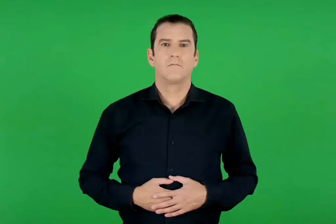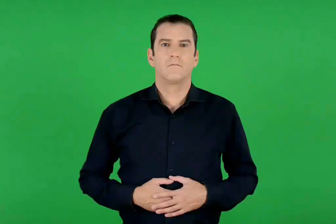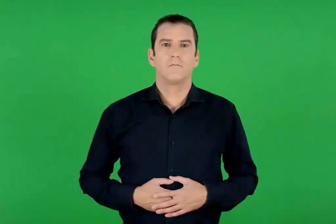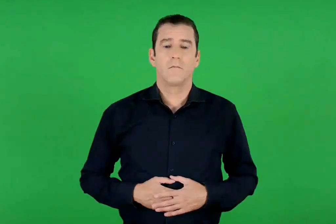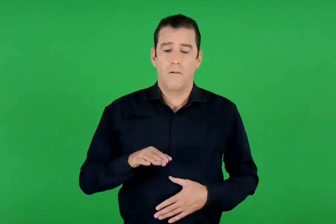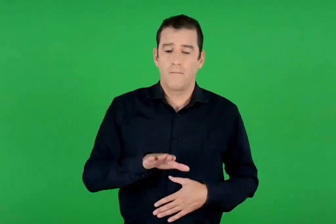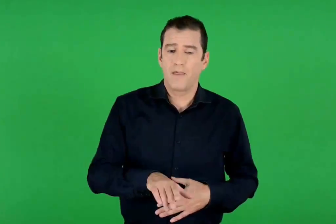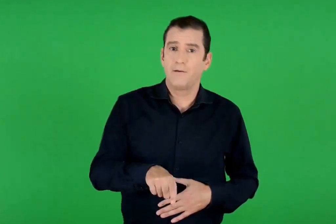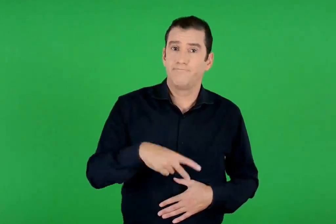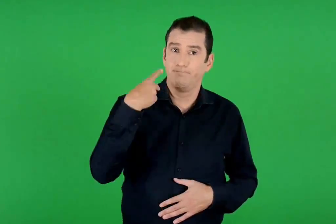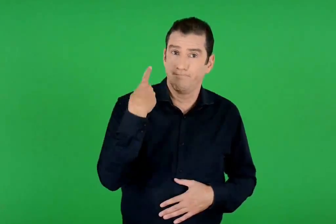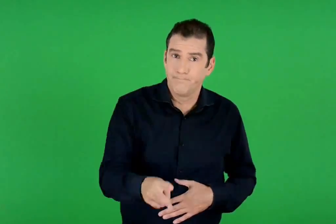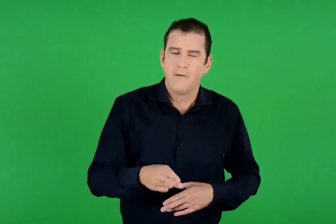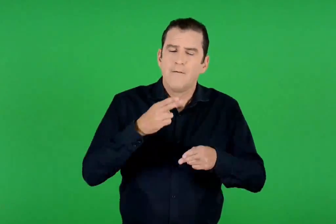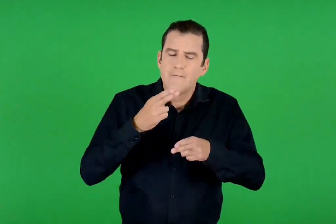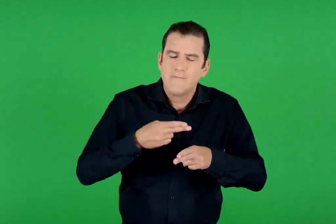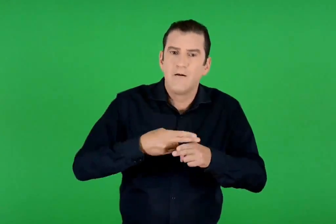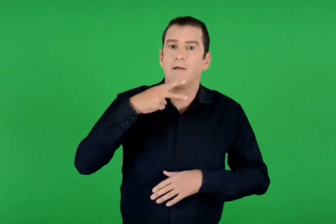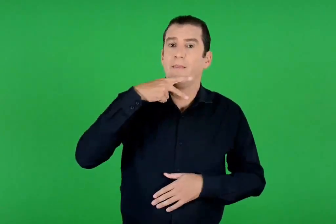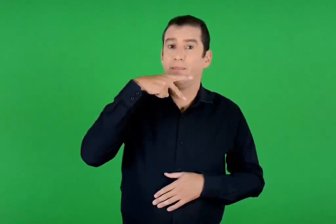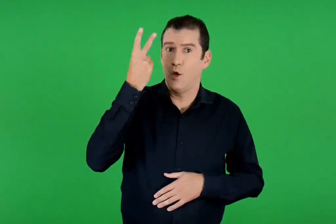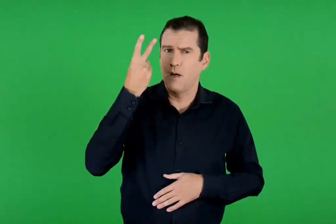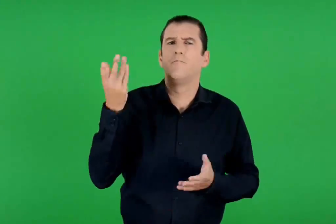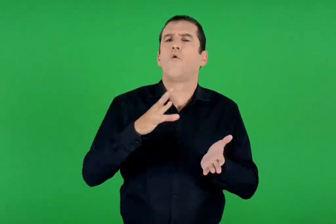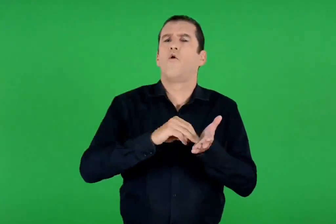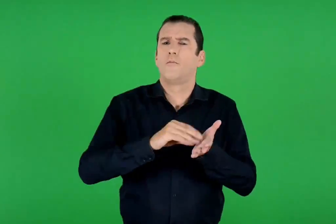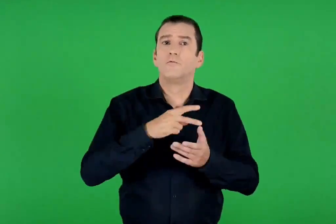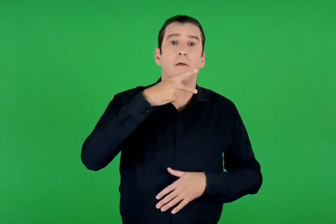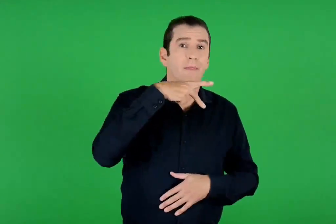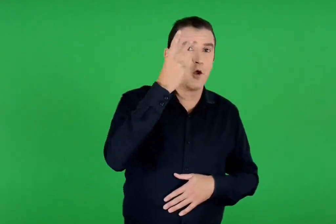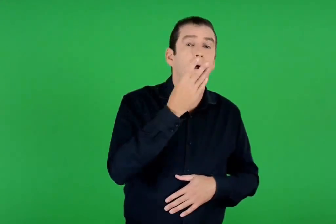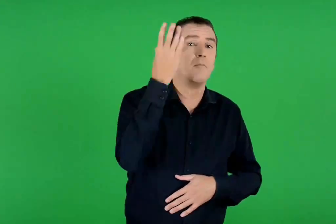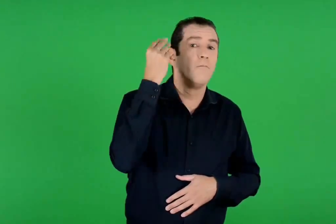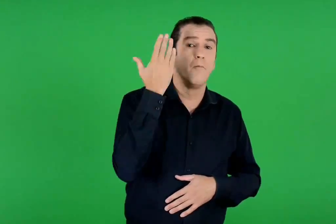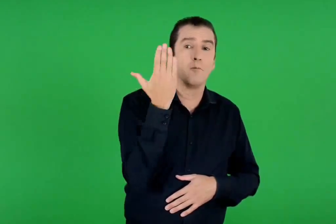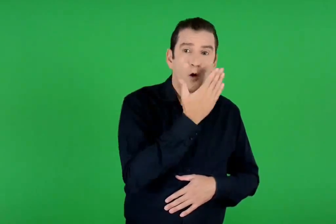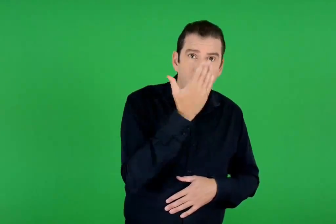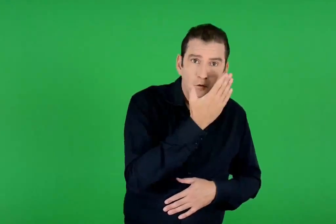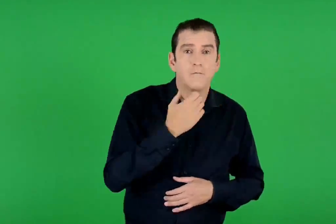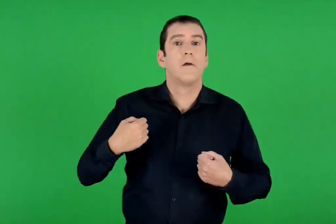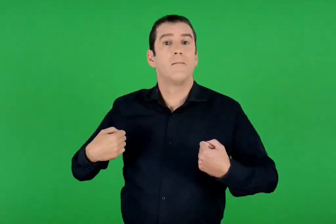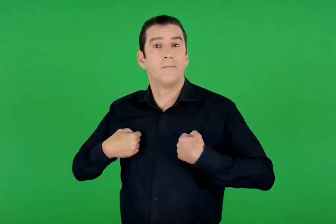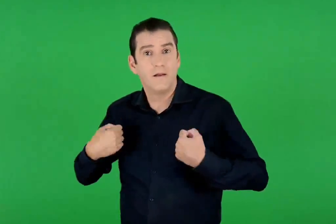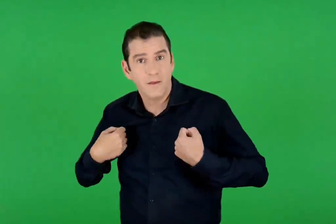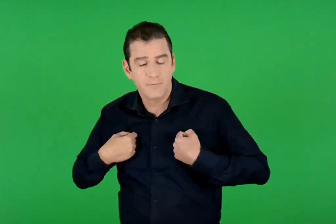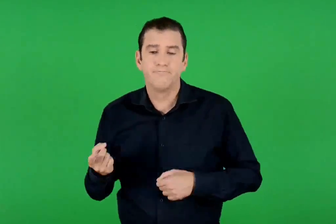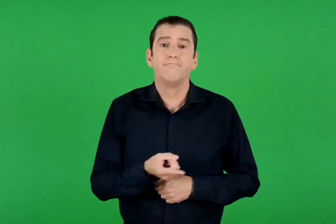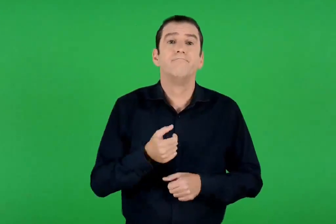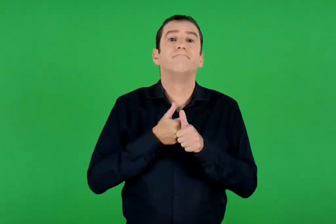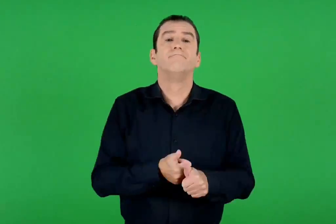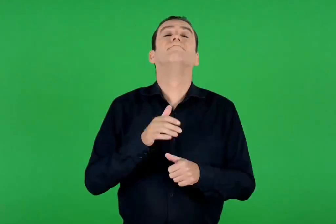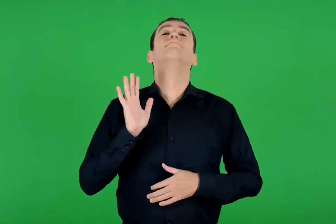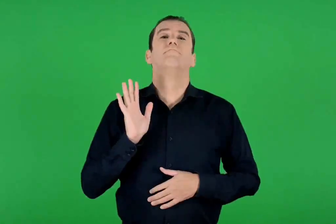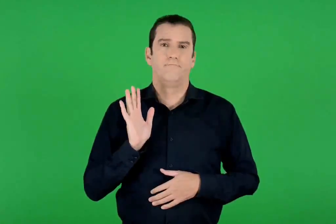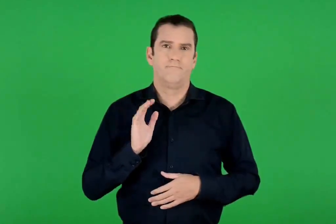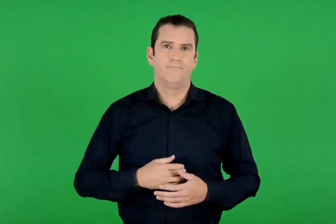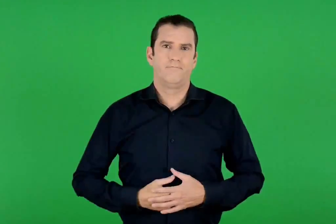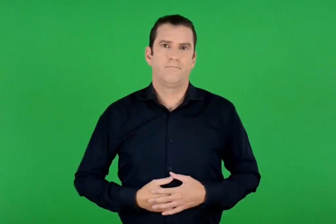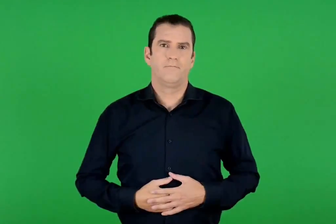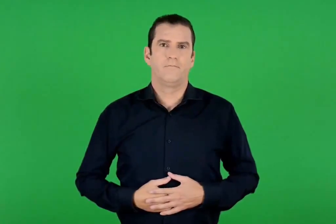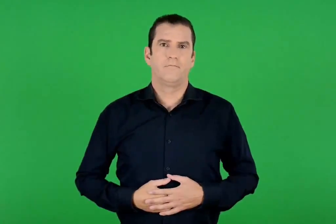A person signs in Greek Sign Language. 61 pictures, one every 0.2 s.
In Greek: βασικά δικαιώματα του παιδιού , όπως το δικαίωμα στη μόρφωση και το παιχνίδι , παραβιάζονται
